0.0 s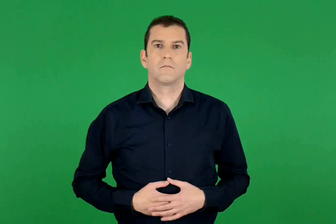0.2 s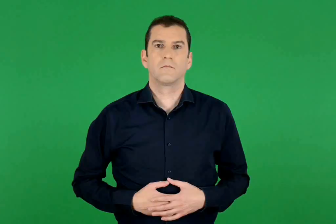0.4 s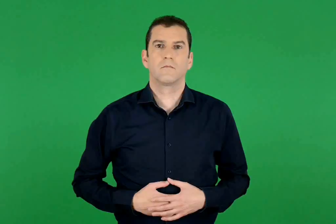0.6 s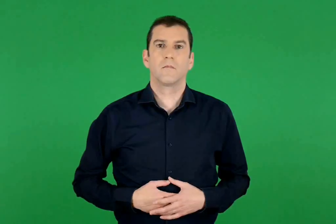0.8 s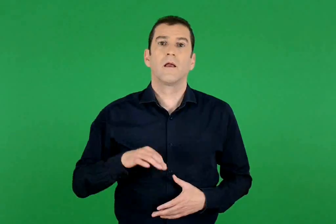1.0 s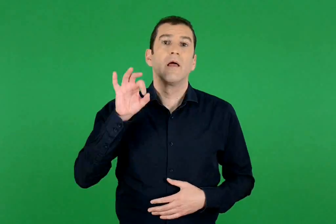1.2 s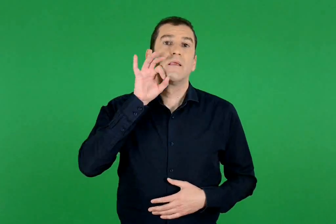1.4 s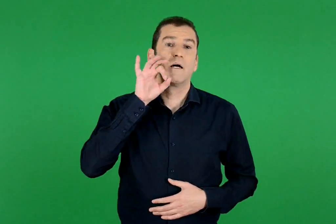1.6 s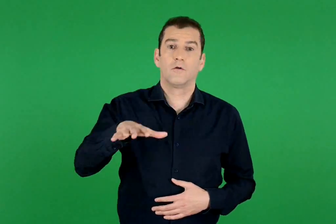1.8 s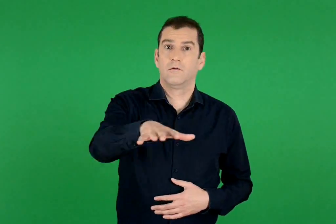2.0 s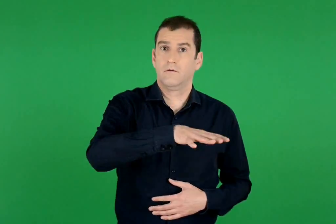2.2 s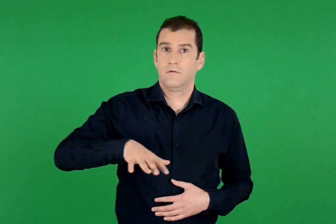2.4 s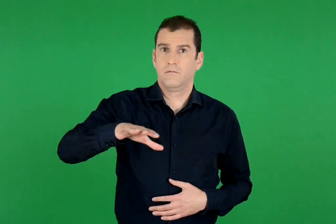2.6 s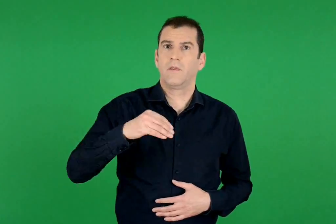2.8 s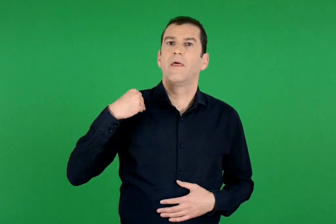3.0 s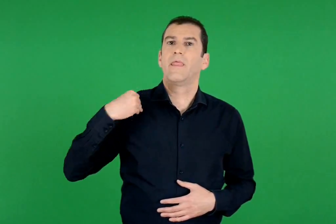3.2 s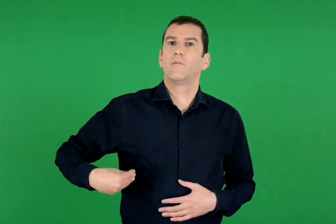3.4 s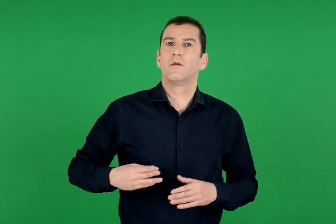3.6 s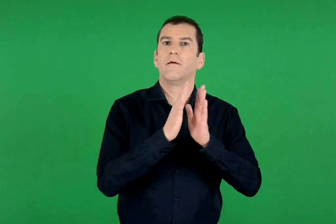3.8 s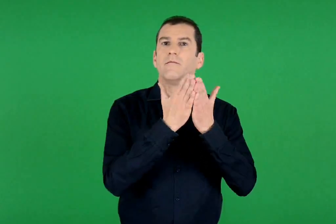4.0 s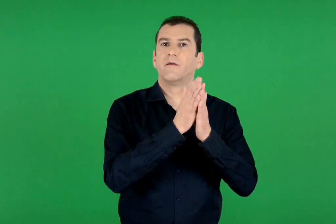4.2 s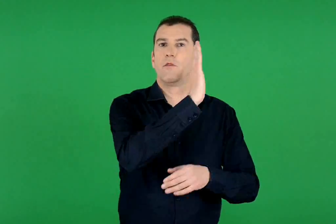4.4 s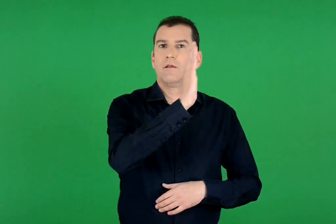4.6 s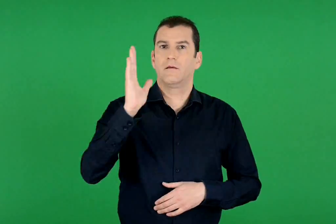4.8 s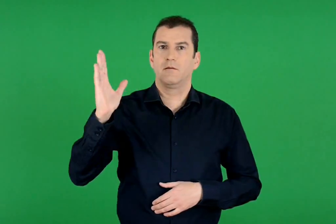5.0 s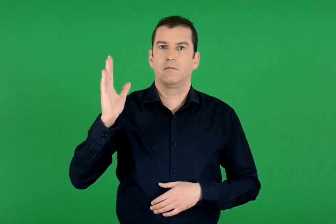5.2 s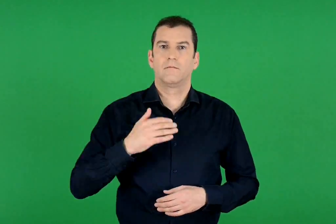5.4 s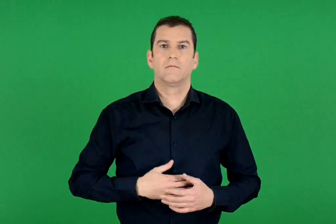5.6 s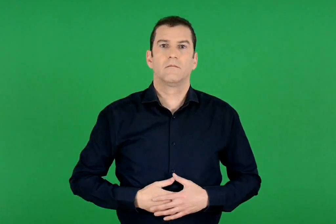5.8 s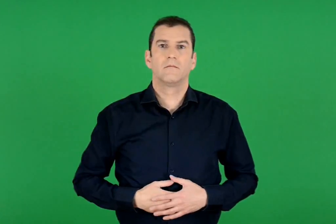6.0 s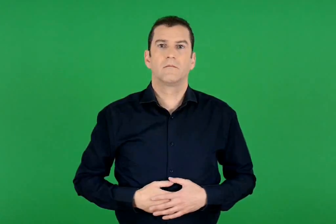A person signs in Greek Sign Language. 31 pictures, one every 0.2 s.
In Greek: δημοτική βιβλιοθήκη θεσσαλονίκης
